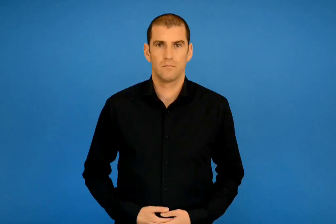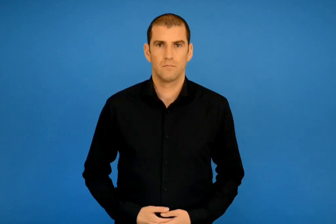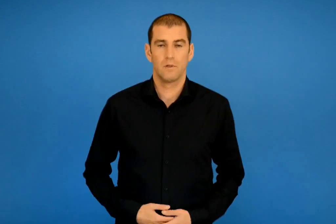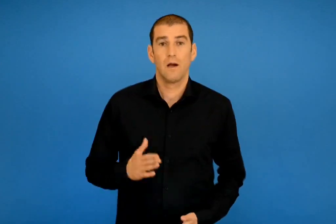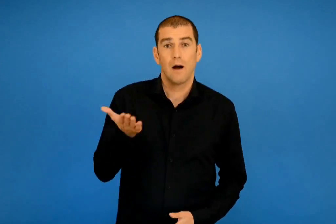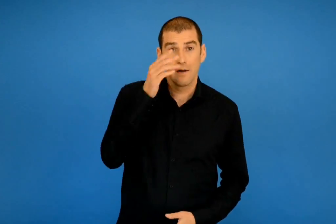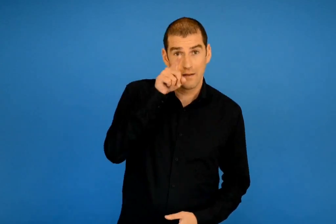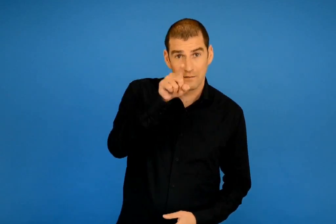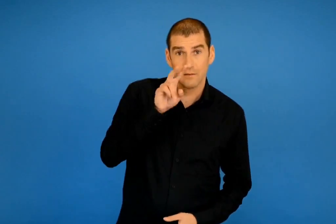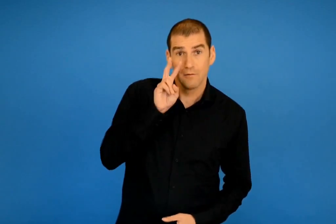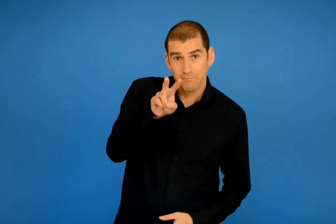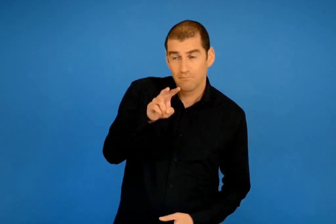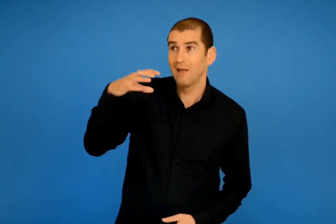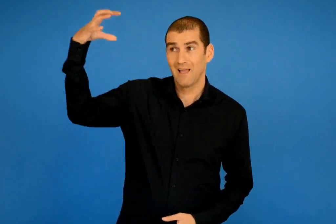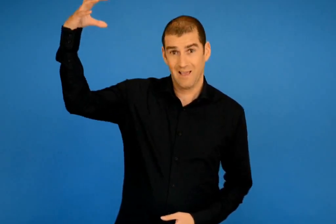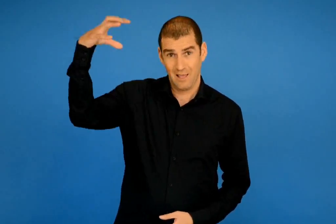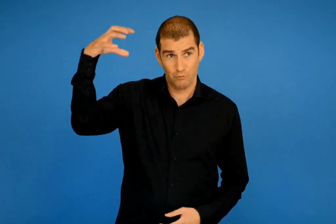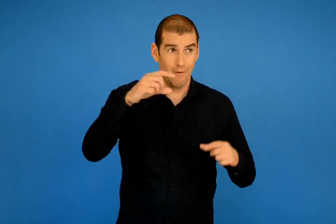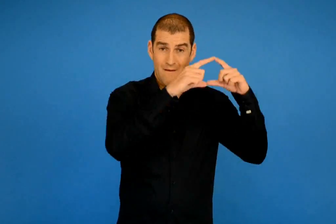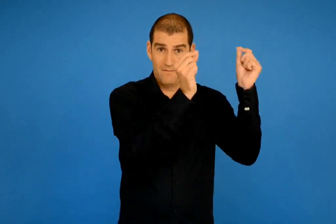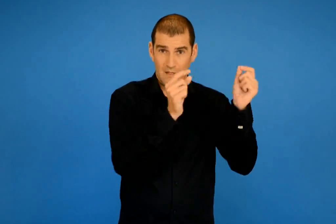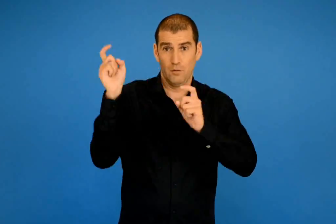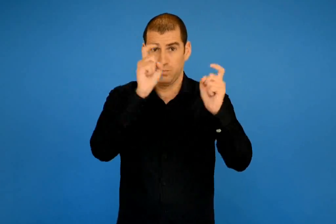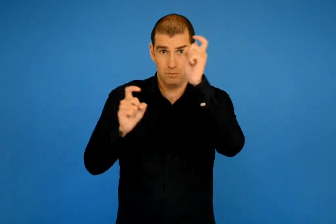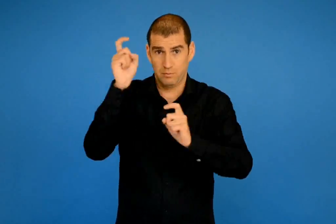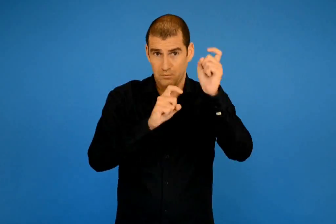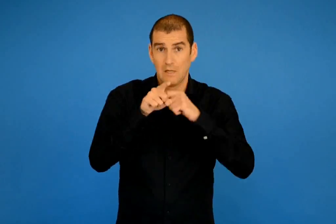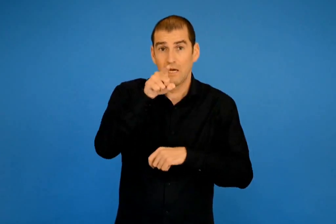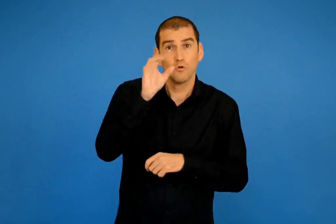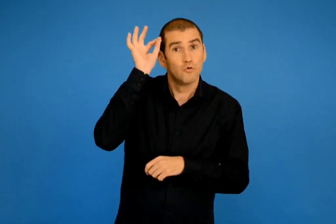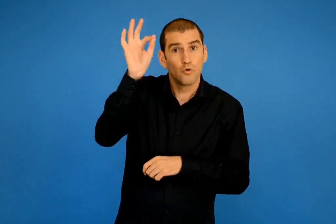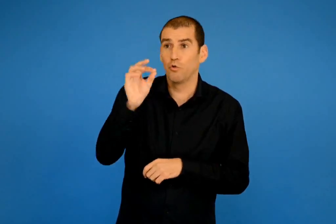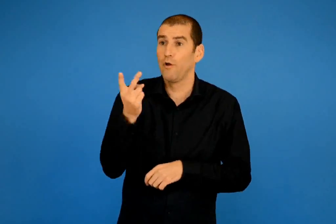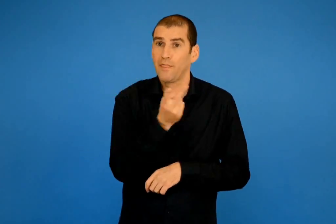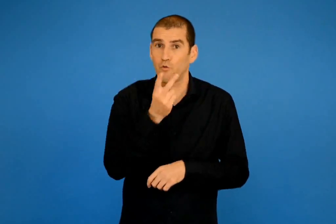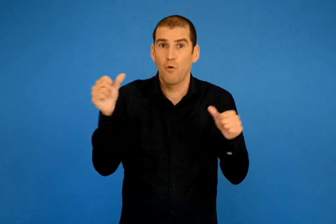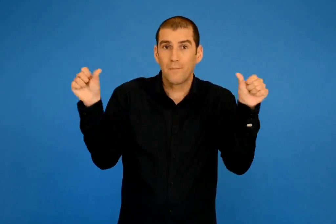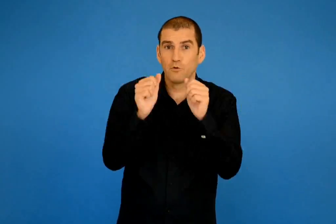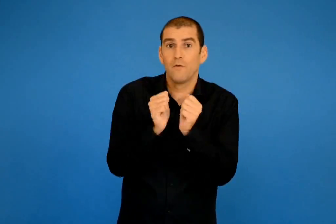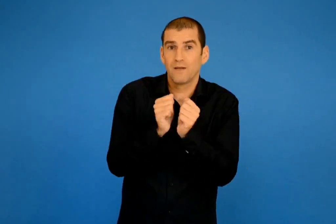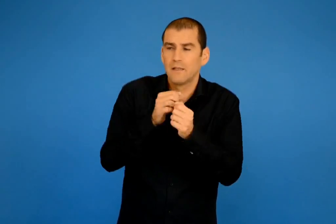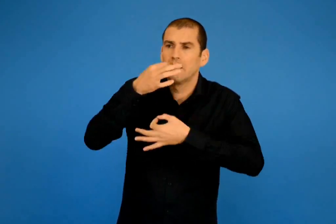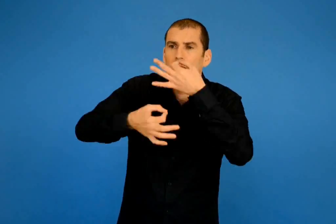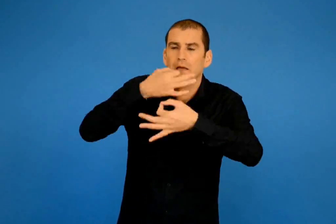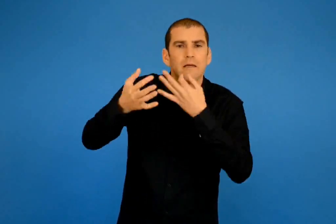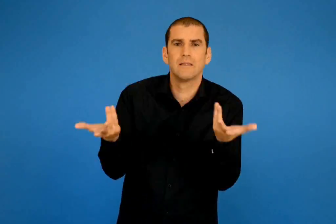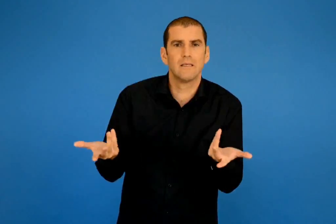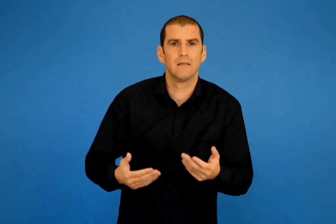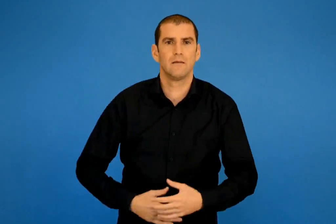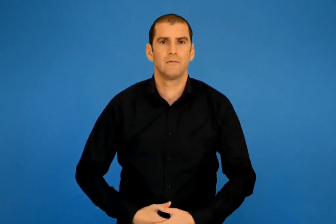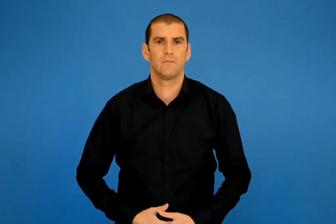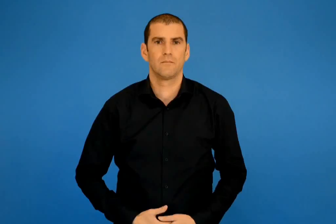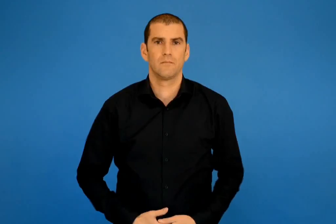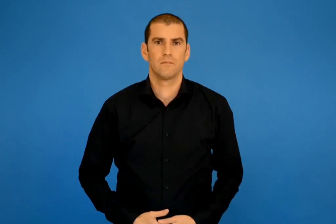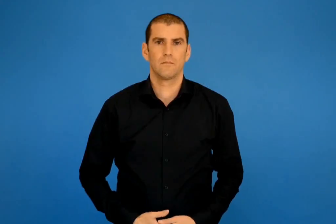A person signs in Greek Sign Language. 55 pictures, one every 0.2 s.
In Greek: αν εσύ έβλεπες τον ήλιο και το φεγγάρι να μαλώνουν τι θα τους συμβούλευες για να γίνουν φίλοι ;
